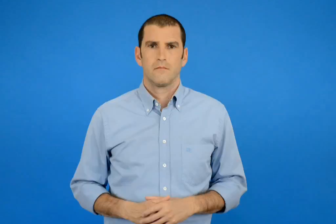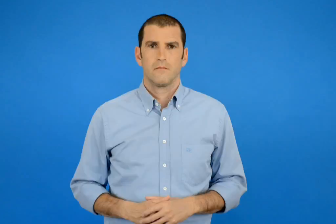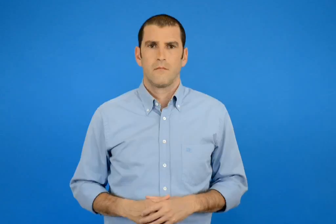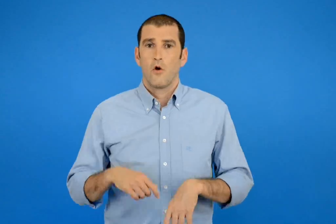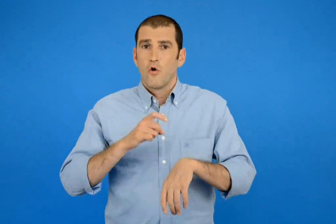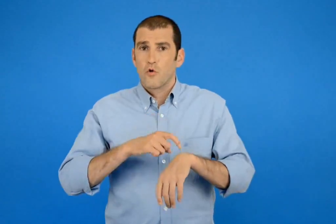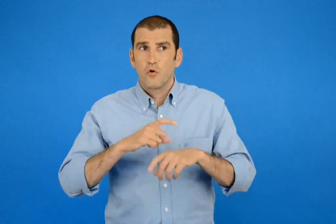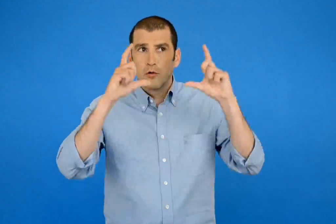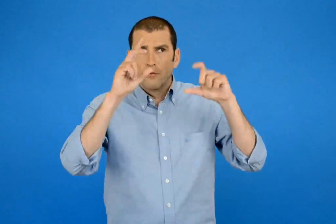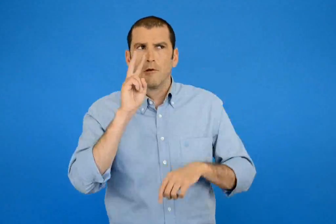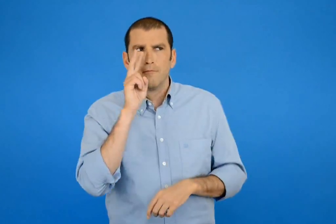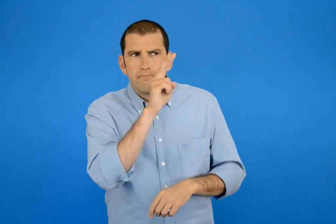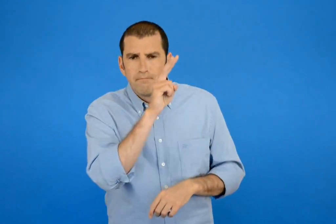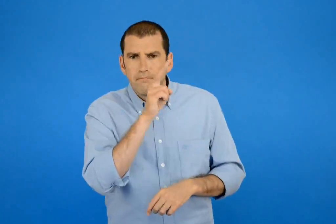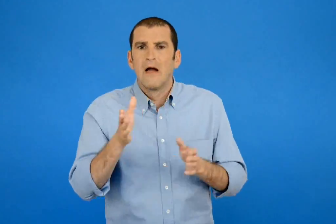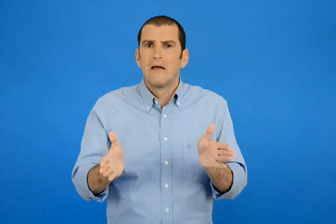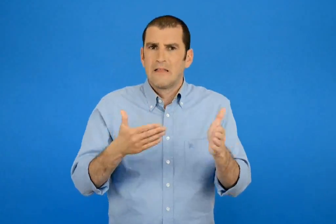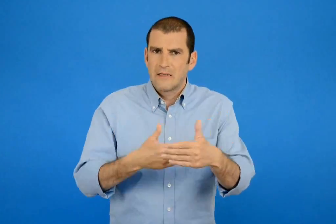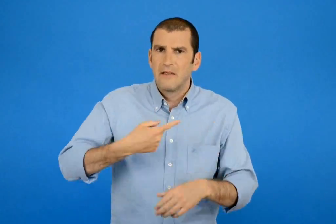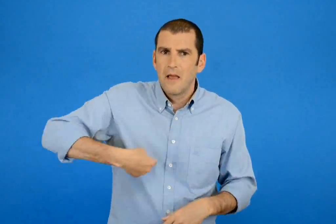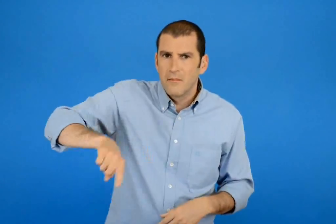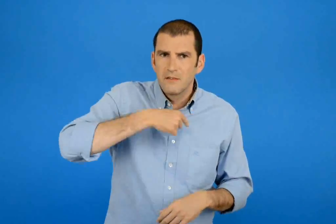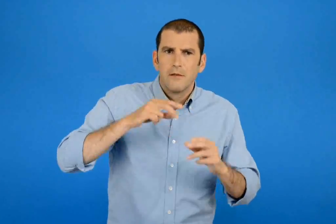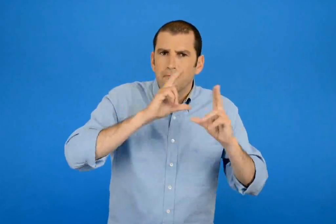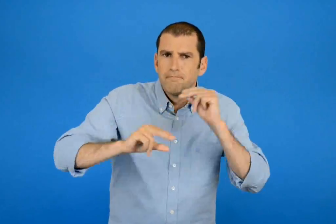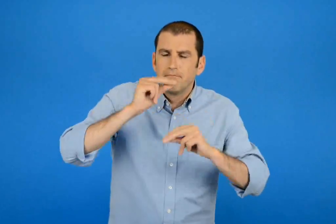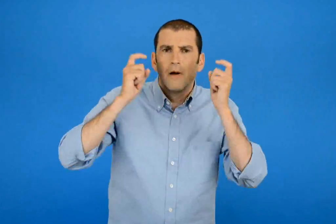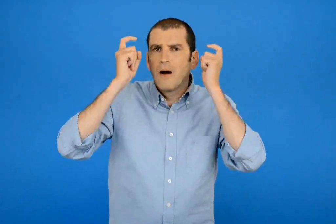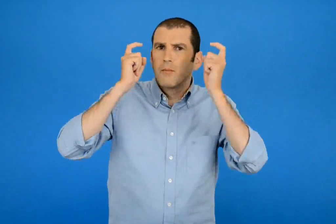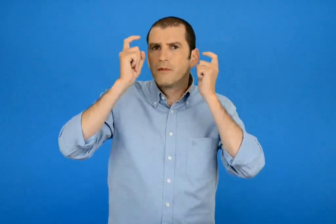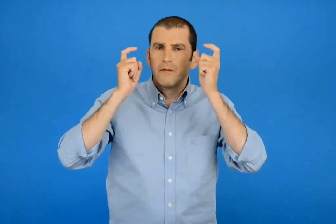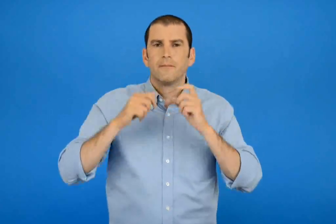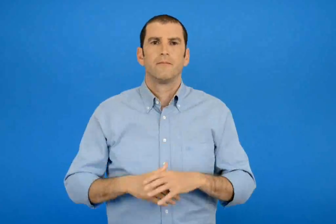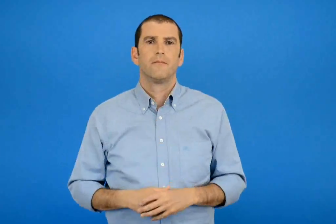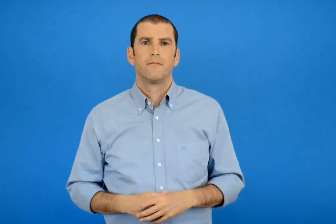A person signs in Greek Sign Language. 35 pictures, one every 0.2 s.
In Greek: παρατηρούμε το ρολόι και συζητάμε στην τάξη την άποψη μας
